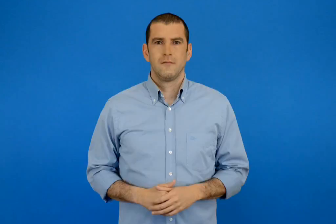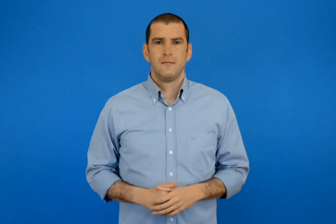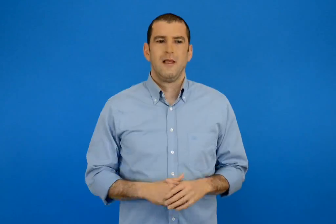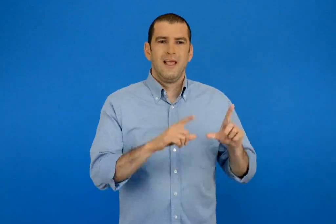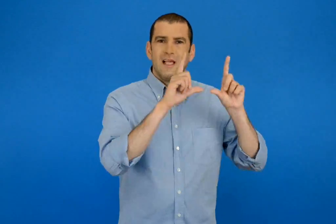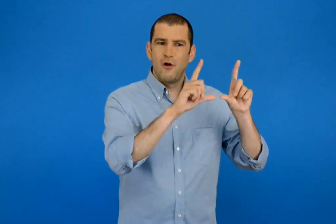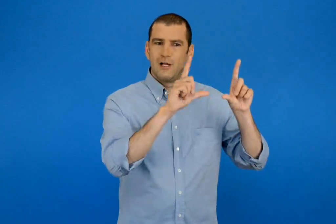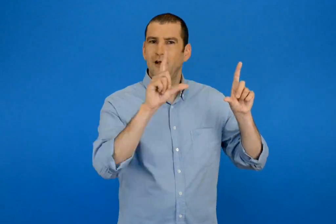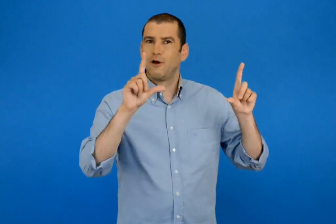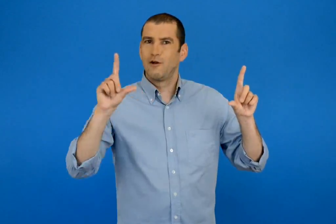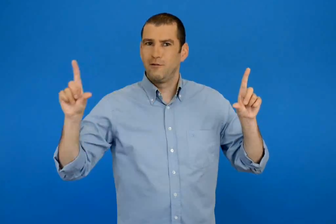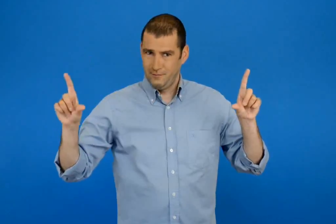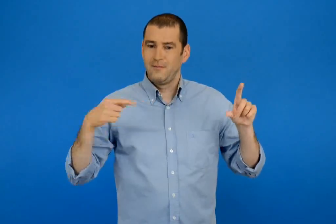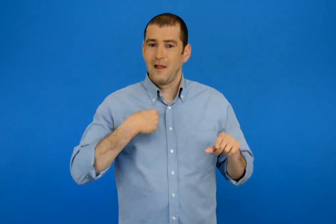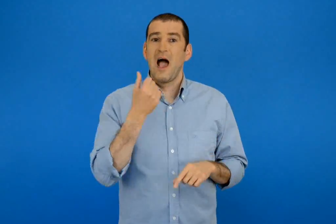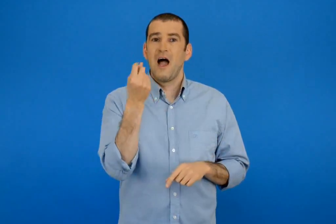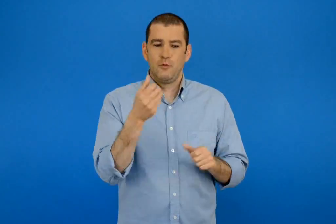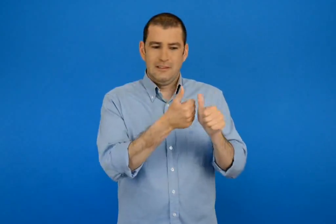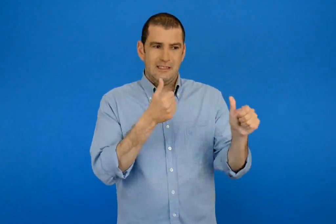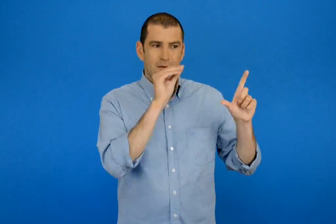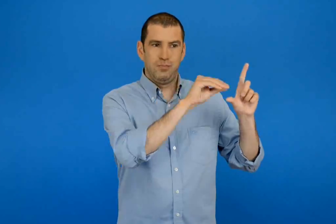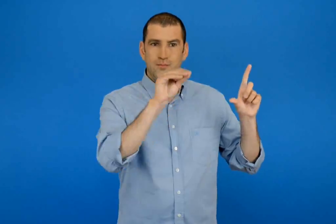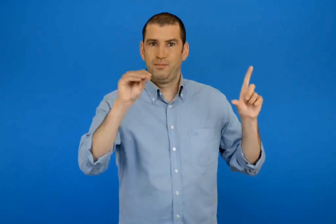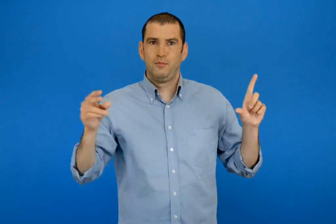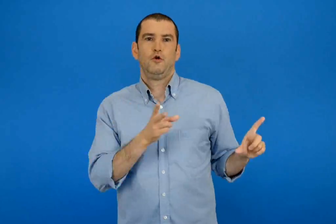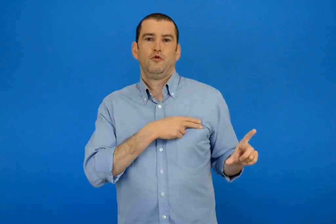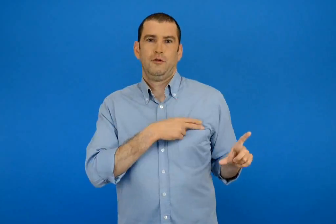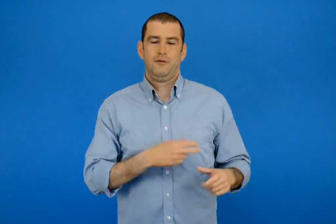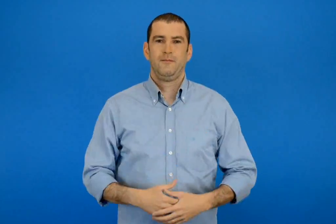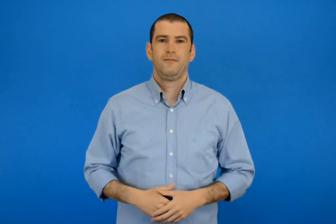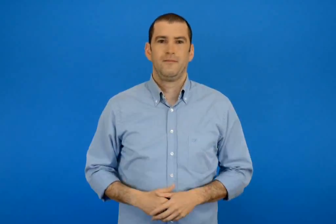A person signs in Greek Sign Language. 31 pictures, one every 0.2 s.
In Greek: γραφώ αριθμούς για να δείξω τη σωστή σειρά των εικόνων
